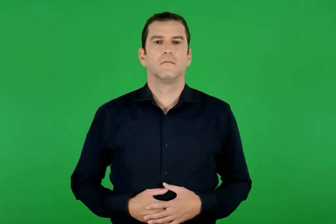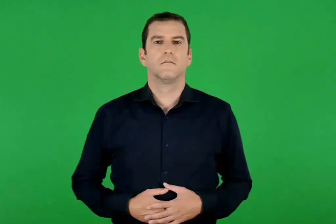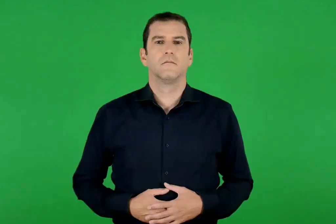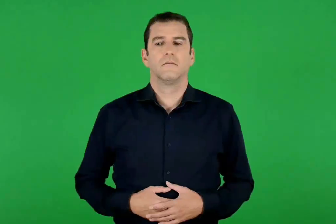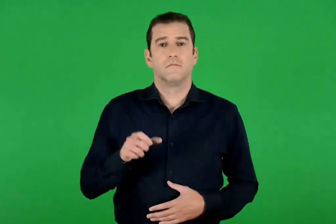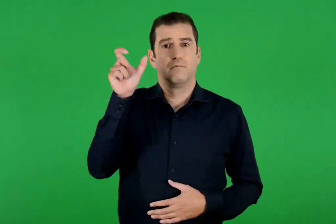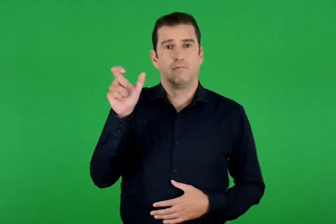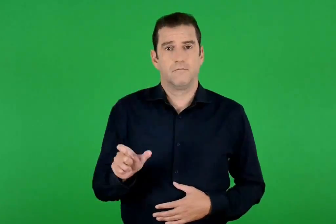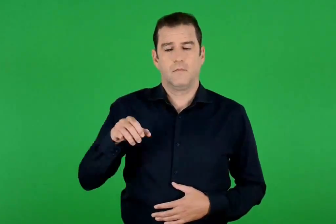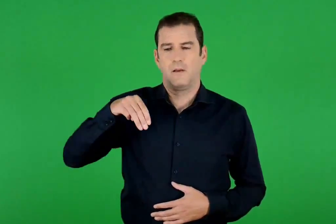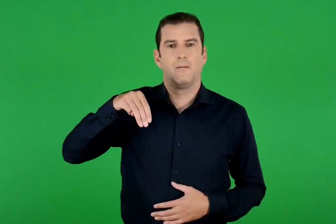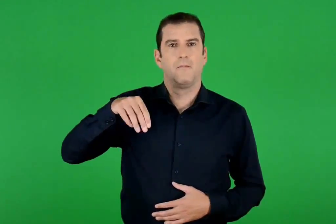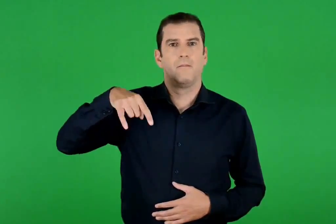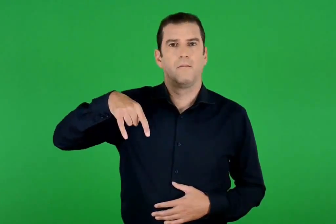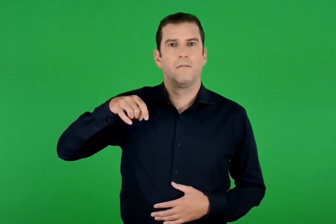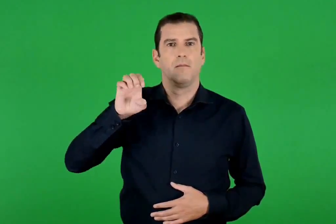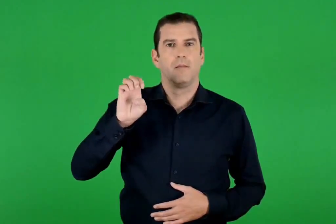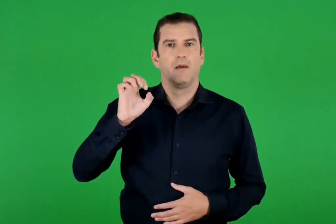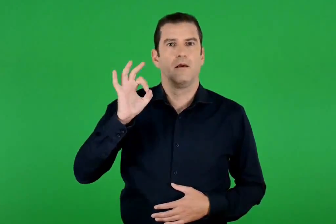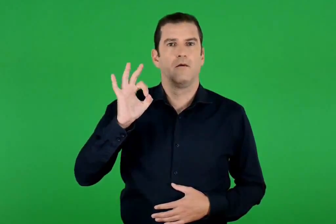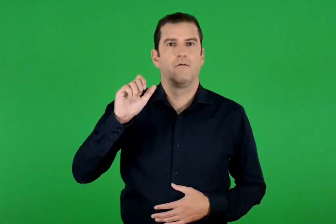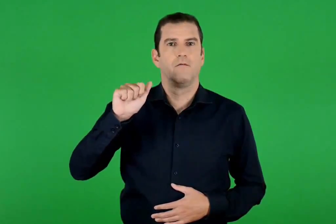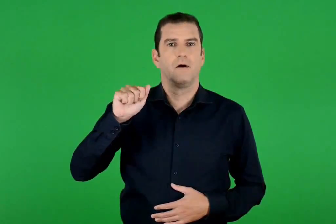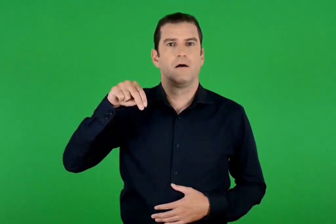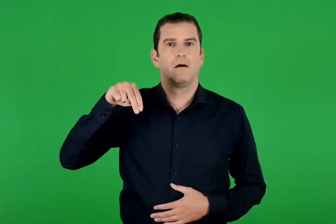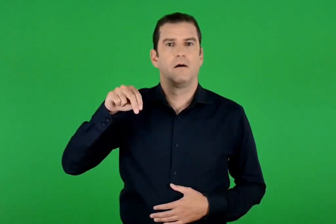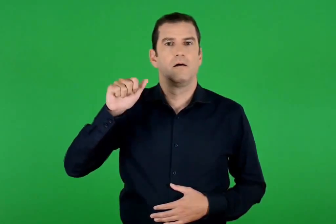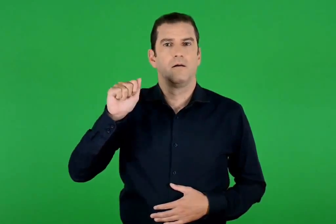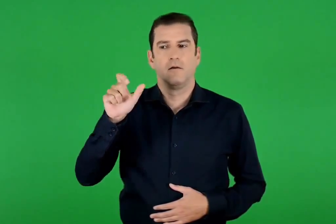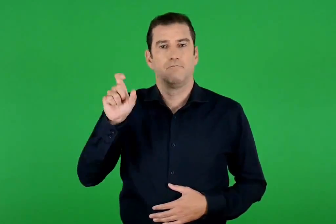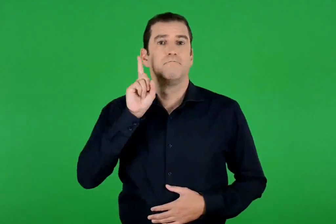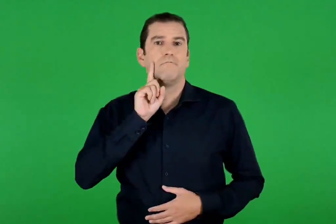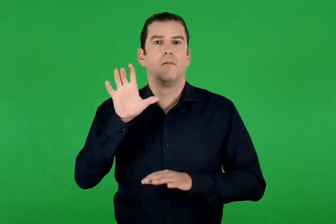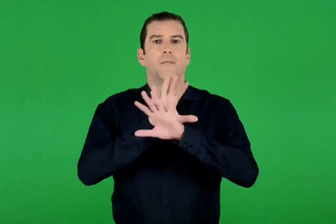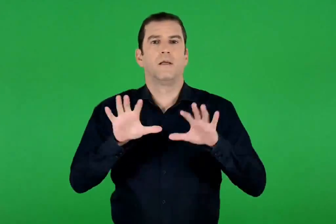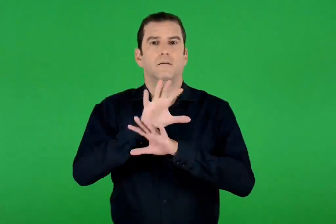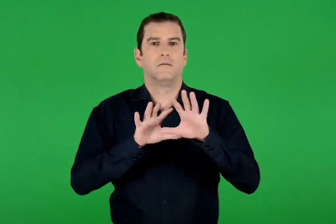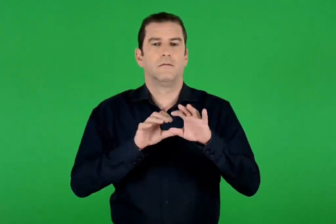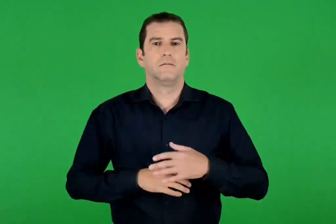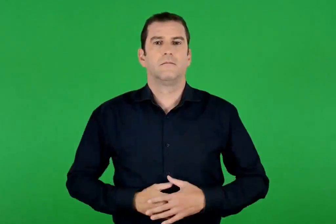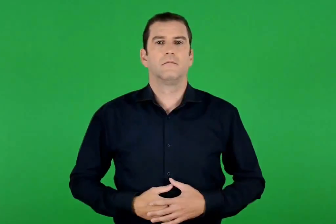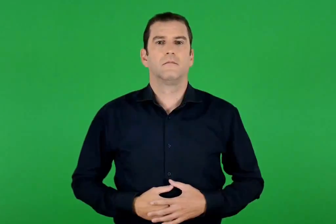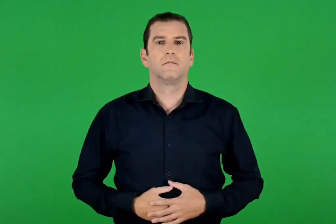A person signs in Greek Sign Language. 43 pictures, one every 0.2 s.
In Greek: η μπεφάνα
